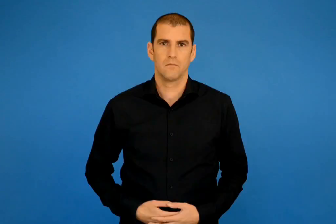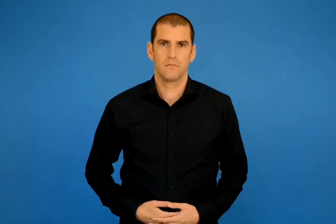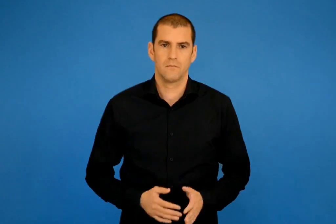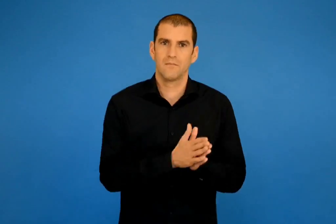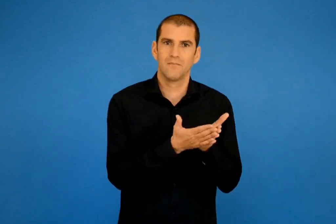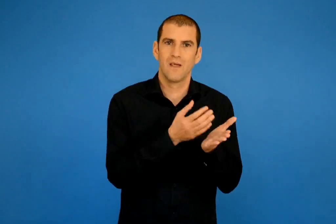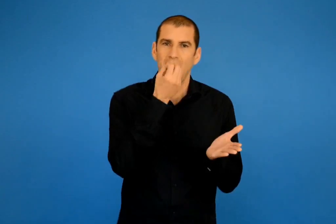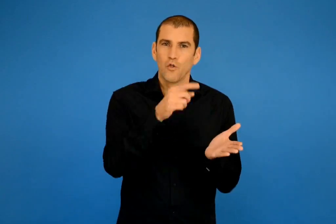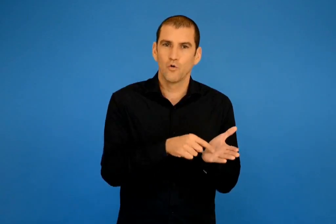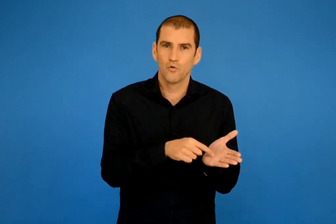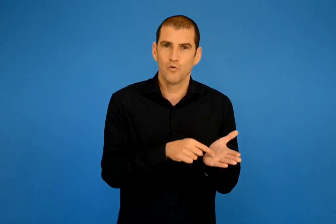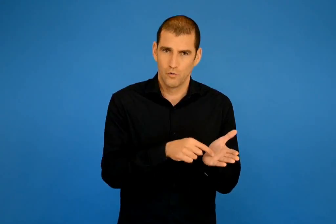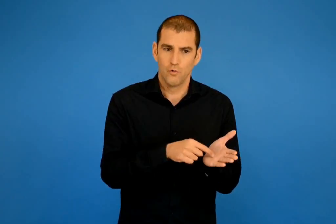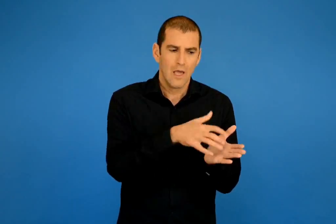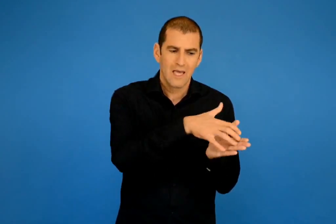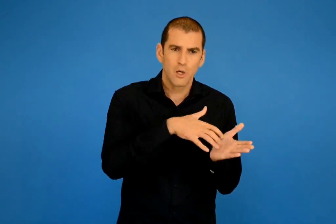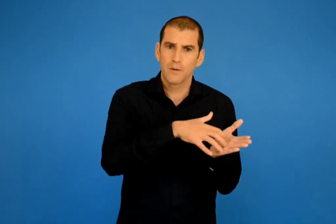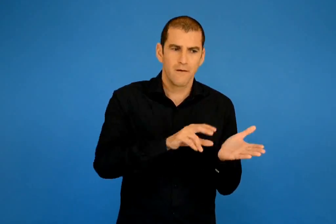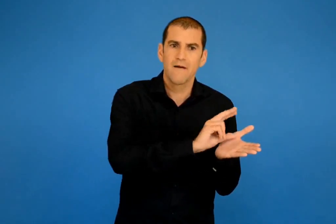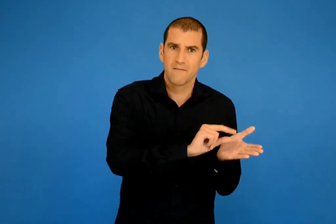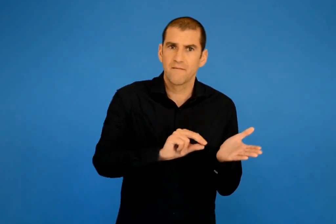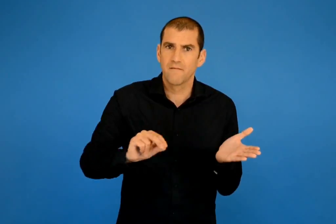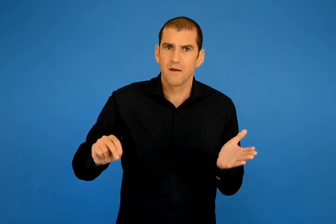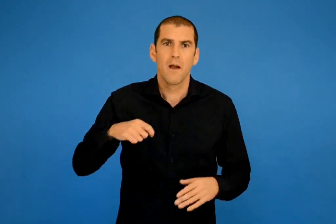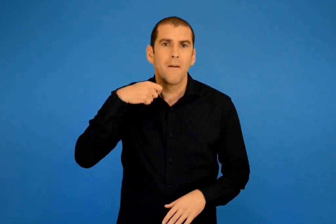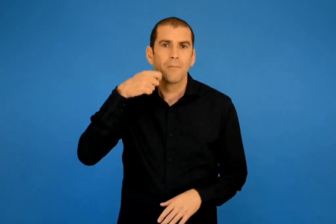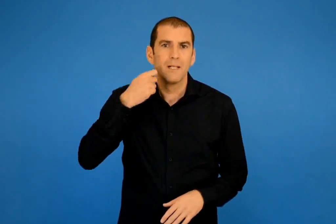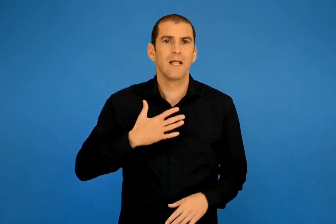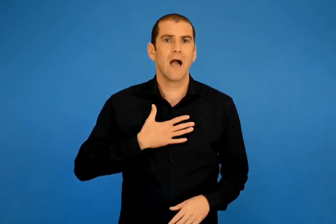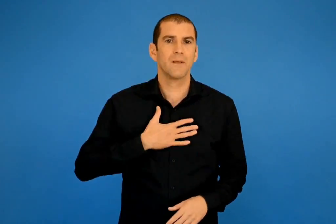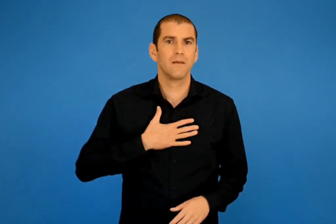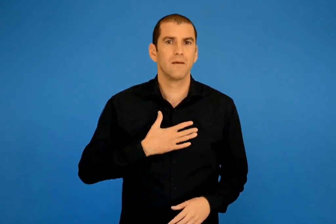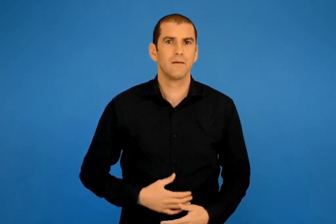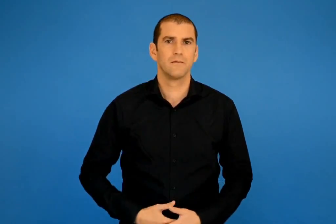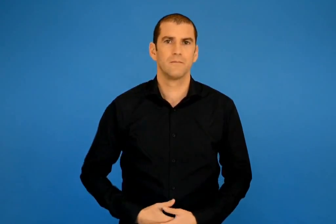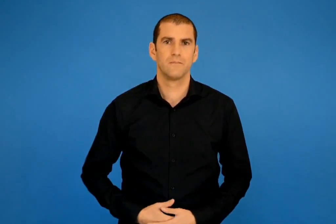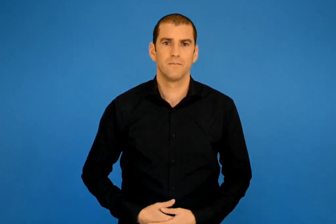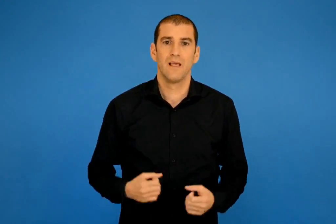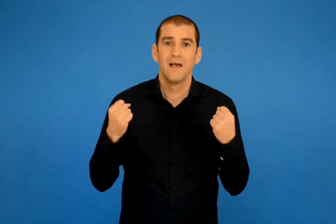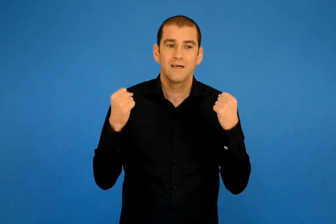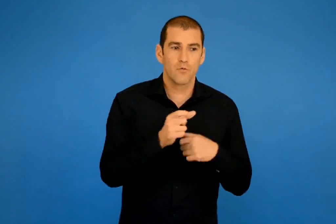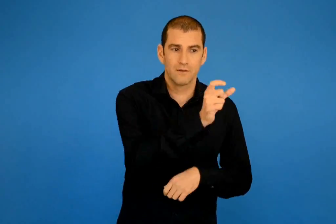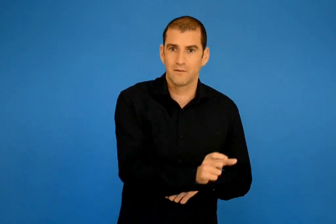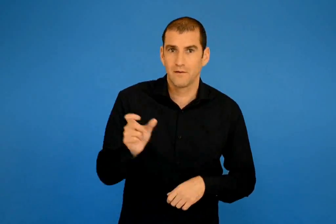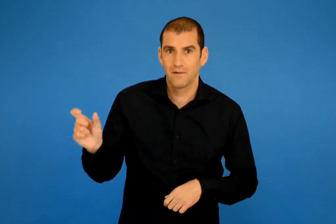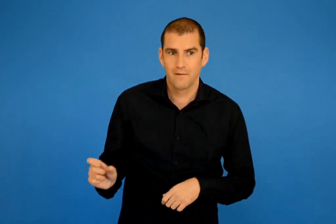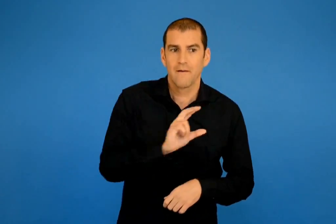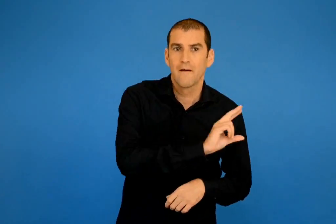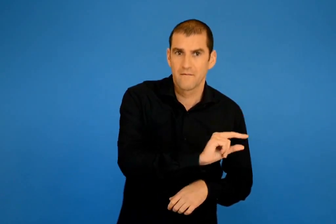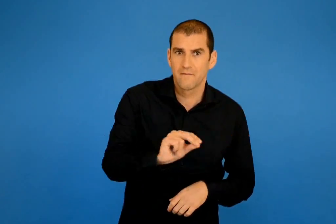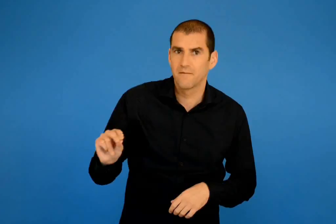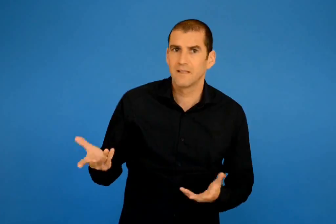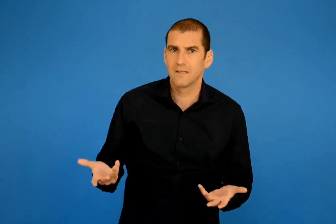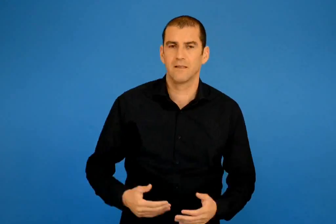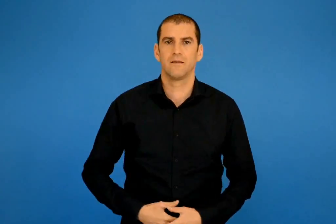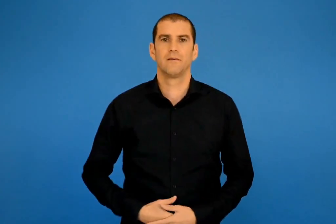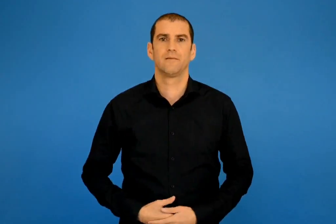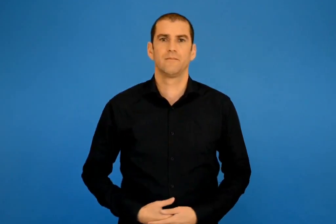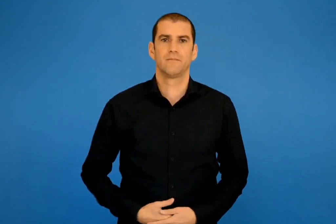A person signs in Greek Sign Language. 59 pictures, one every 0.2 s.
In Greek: στο δελφίνι υπάρχουν κι άλλα κείμενα που περιγράφουν τη μητρική αγάπη τι κοινό έχουν οι ήρωες μεταξύ τους ;
